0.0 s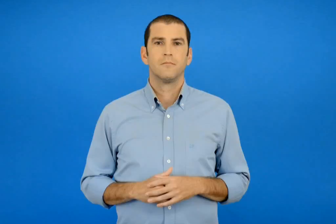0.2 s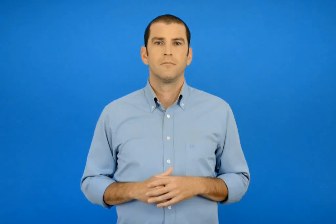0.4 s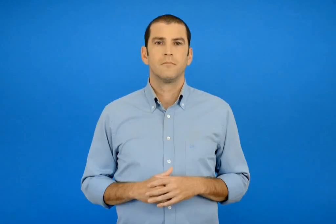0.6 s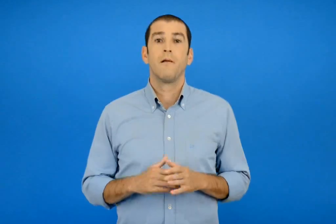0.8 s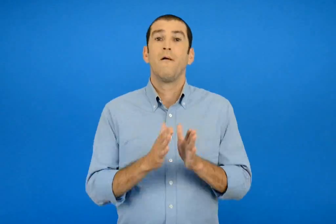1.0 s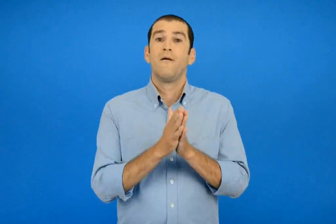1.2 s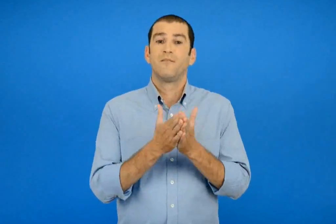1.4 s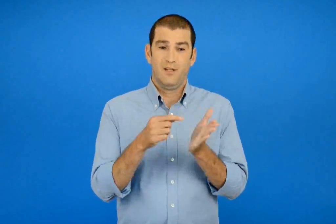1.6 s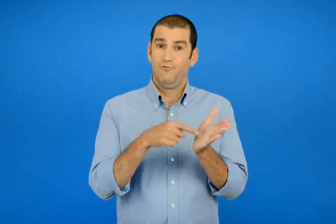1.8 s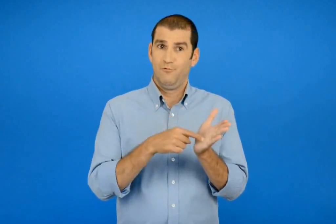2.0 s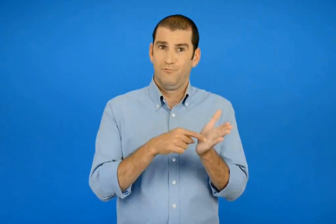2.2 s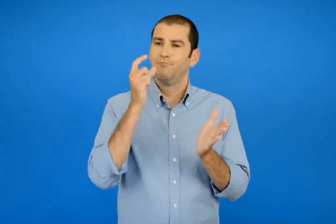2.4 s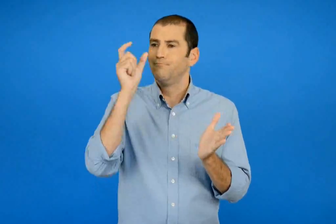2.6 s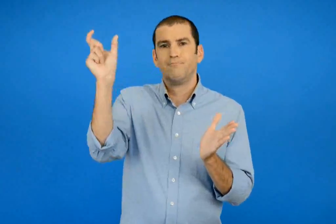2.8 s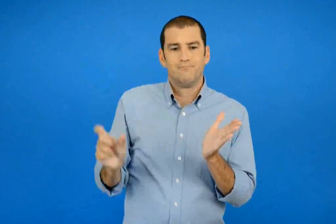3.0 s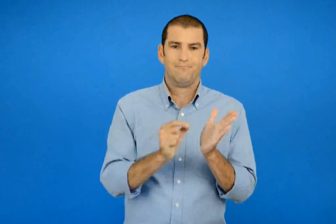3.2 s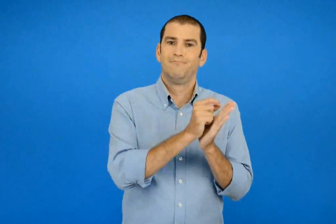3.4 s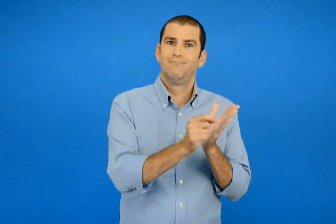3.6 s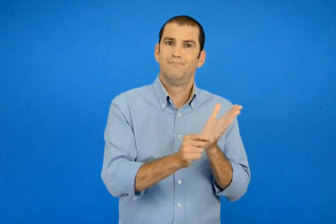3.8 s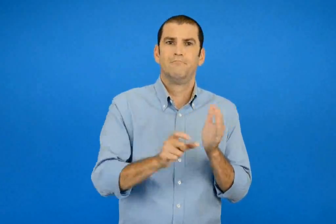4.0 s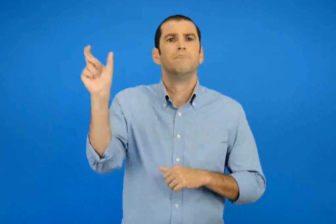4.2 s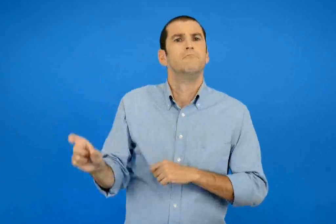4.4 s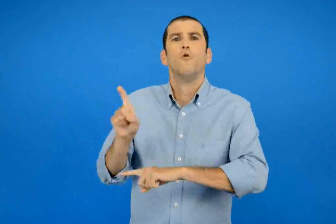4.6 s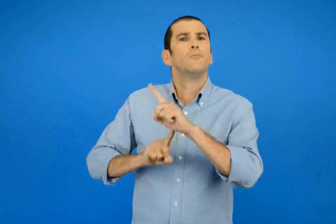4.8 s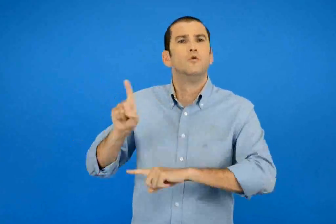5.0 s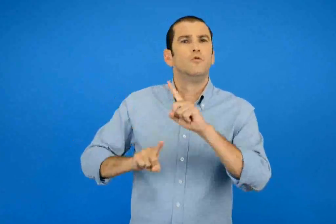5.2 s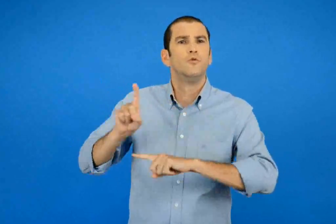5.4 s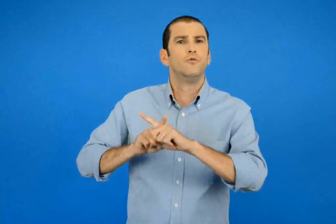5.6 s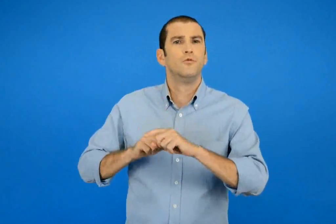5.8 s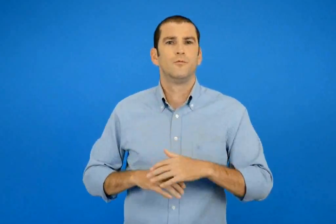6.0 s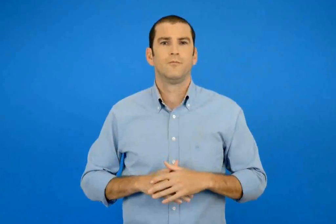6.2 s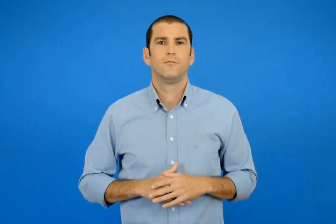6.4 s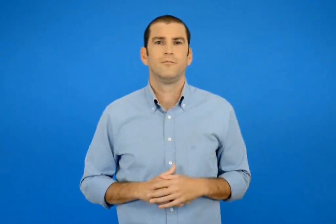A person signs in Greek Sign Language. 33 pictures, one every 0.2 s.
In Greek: ποιός είναι ο συγγραφέας του βιβλίου ;
